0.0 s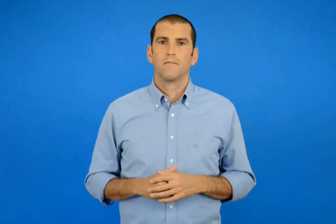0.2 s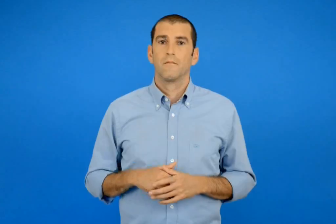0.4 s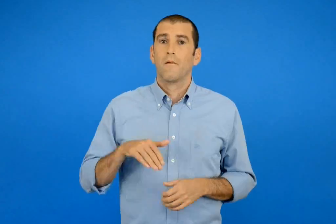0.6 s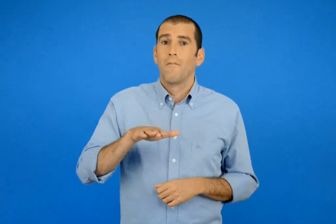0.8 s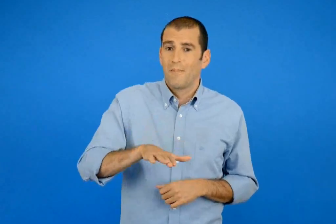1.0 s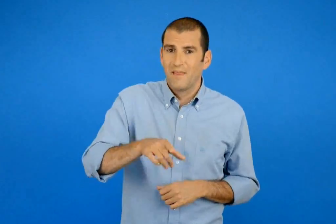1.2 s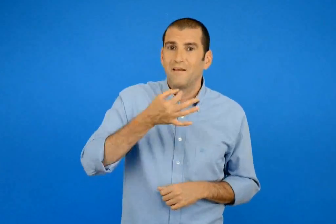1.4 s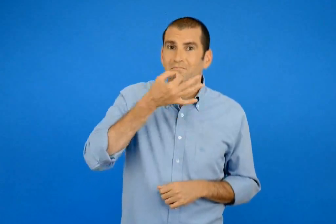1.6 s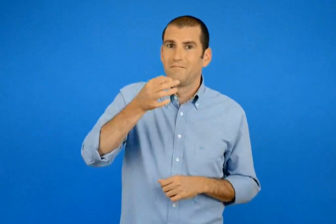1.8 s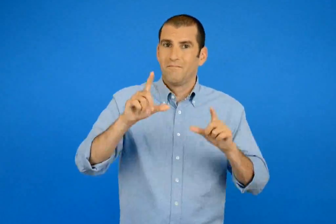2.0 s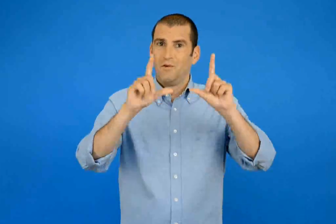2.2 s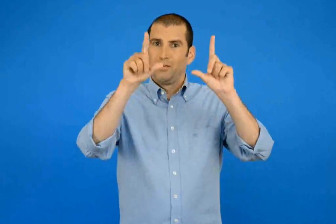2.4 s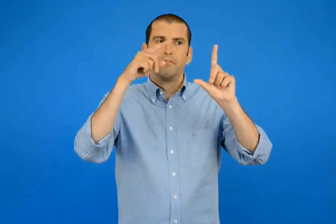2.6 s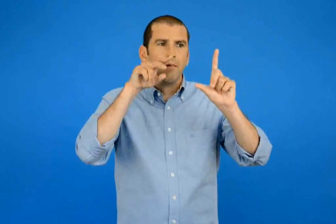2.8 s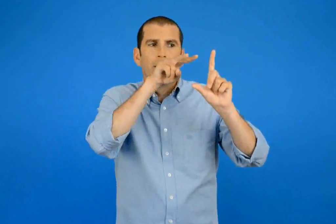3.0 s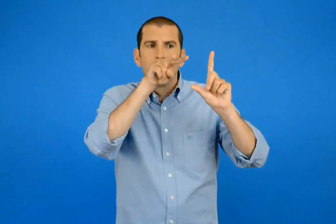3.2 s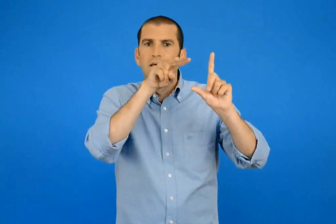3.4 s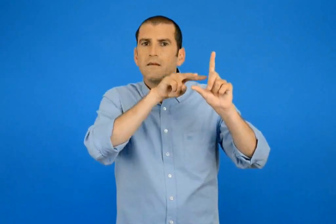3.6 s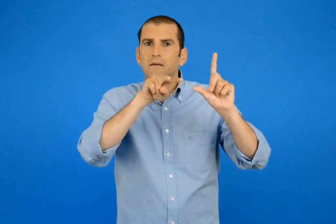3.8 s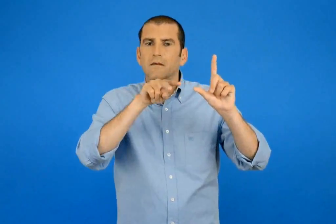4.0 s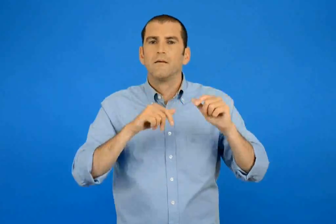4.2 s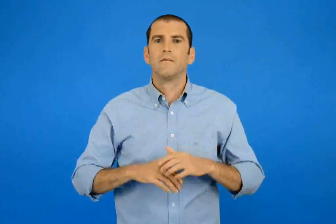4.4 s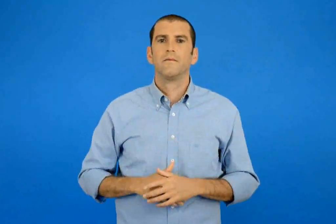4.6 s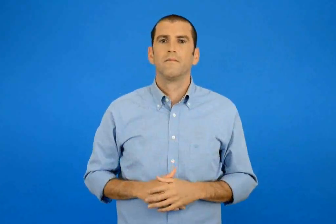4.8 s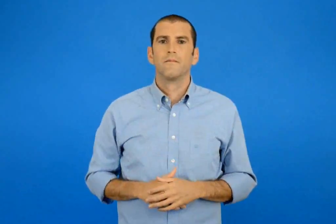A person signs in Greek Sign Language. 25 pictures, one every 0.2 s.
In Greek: διάβασε αυτά που λέει το παιδί
